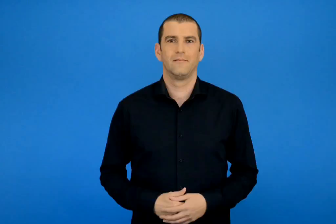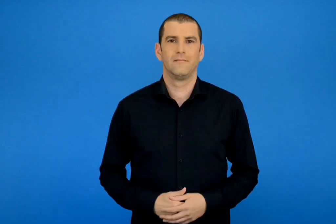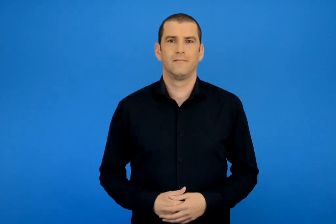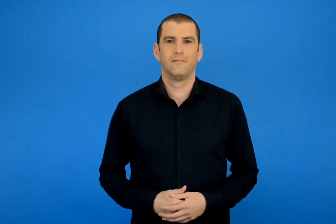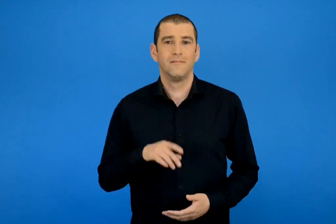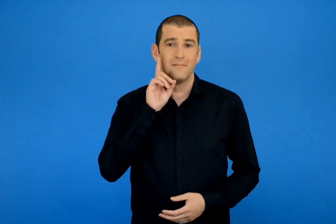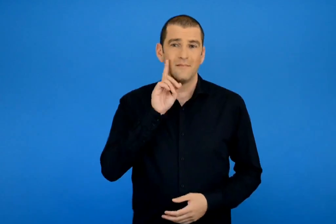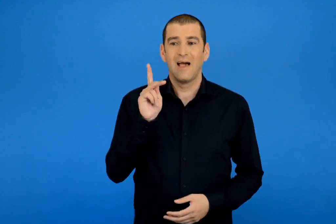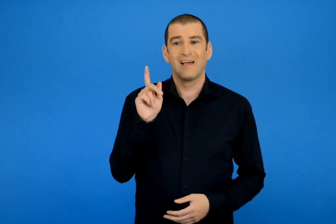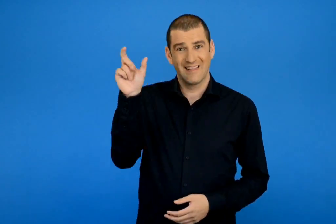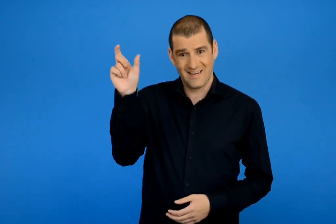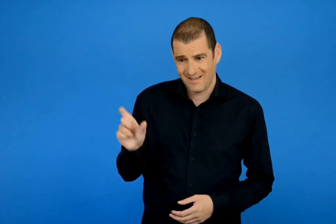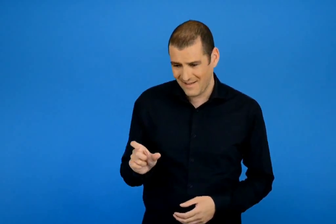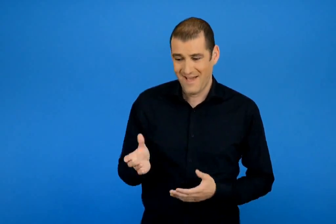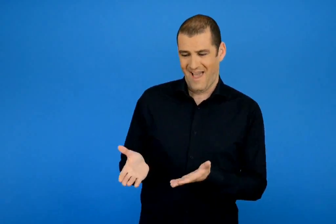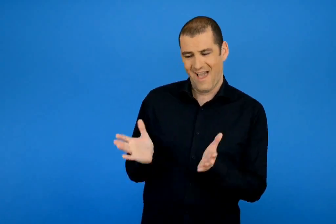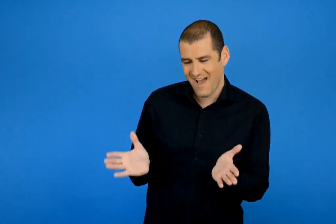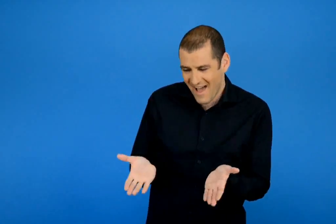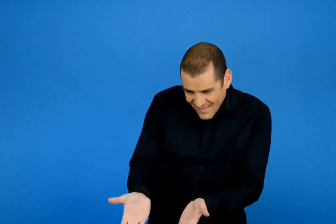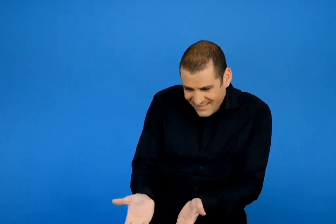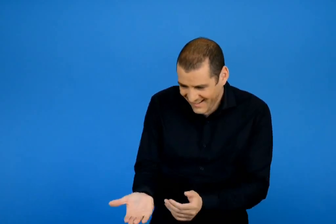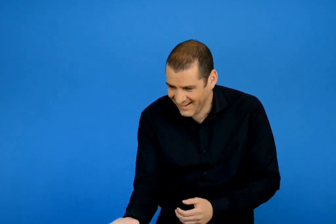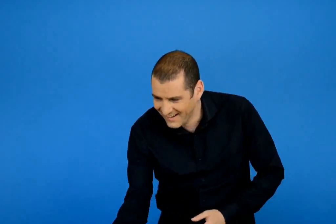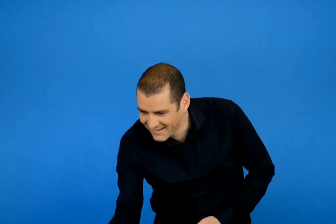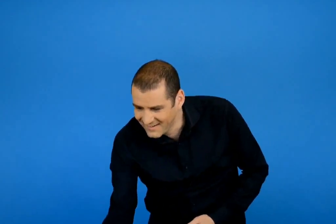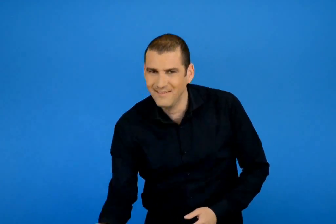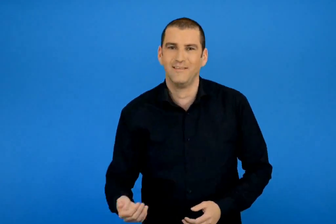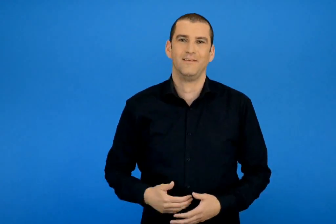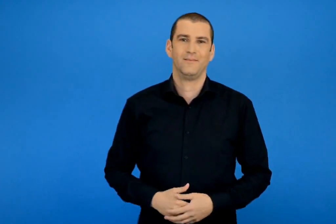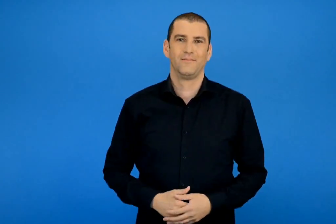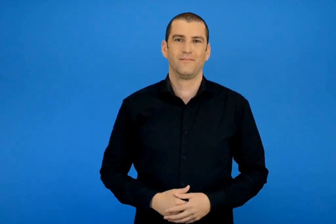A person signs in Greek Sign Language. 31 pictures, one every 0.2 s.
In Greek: εδώ είσαι χρυσό μου ; έκανε χαρούμενη η κατερίνα και του άπλωσε το χέρι
